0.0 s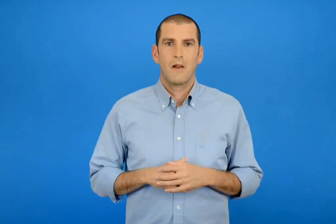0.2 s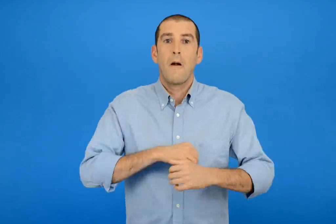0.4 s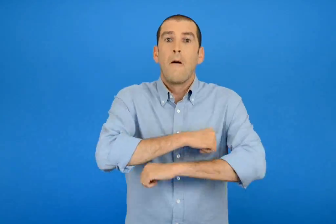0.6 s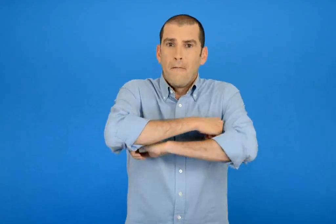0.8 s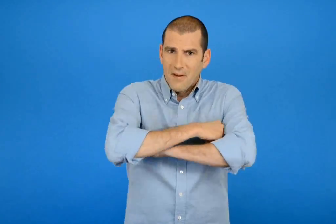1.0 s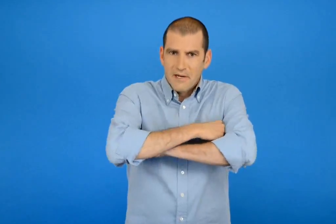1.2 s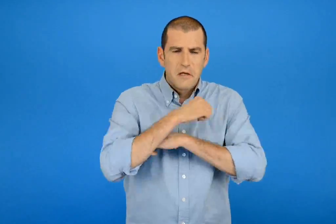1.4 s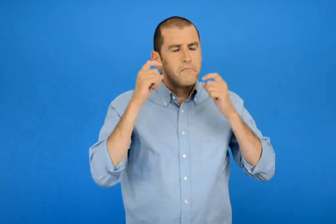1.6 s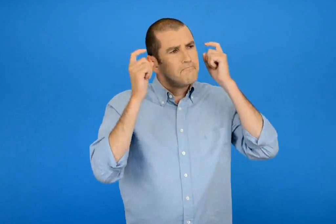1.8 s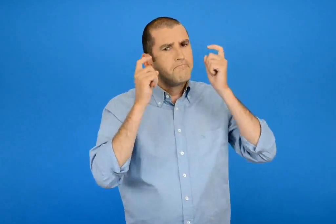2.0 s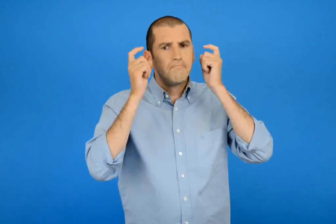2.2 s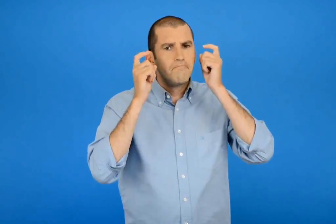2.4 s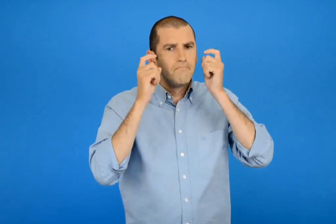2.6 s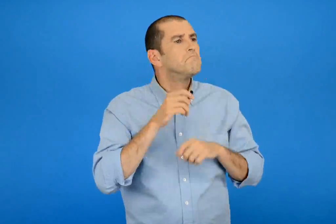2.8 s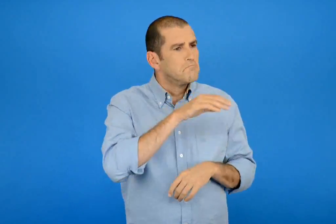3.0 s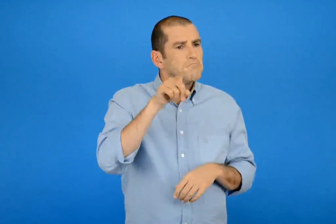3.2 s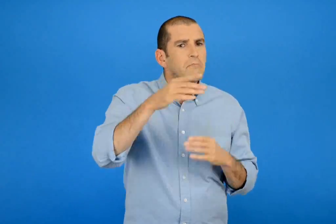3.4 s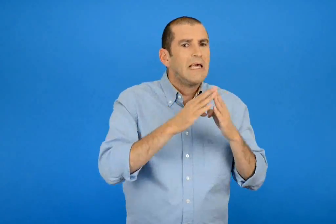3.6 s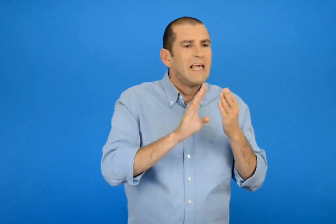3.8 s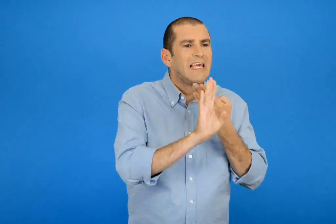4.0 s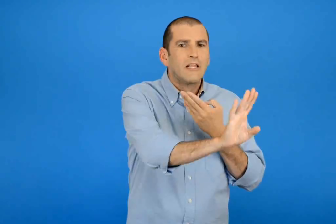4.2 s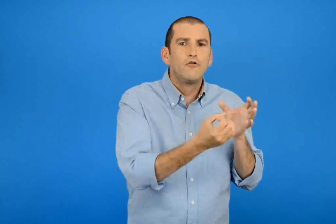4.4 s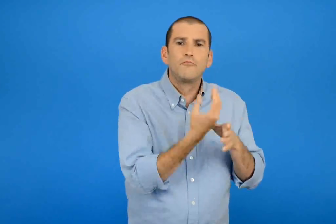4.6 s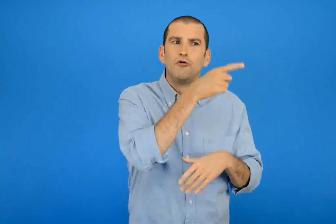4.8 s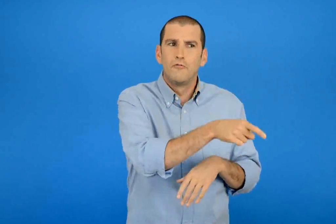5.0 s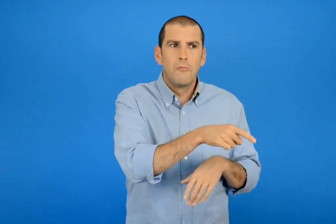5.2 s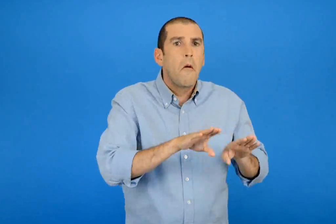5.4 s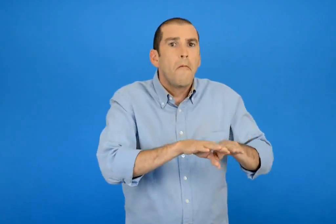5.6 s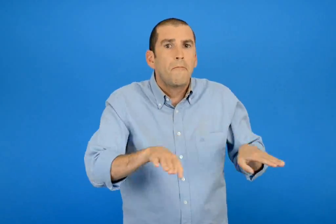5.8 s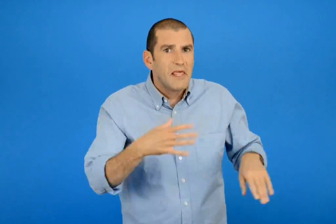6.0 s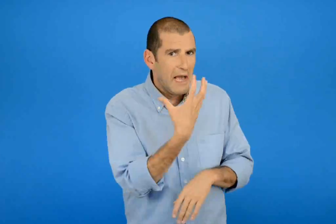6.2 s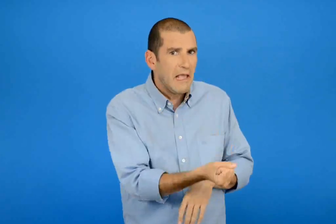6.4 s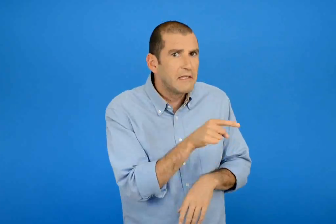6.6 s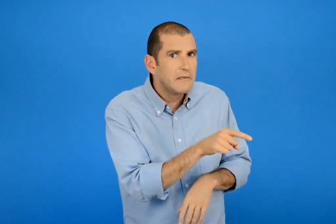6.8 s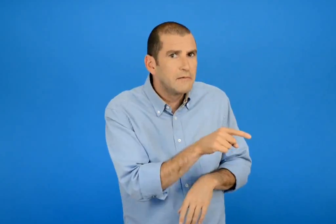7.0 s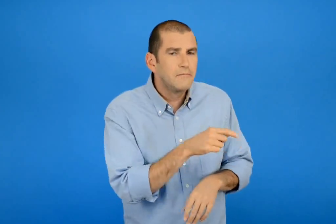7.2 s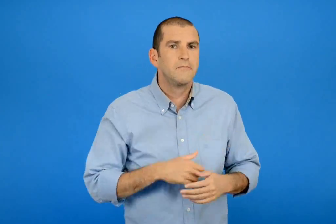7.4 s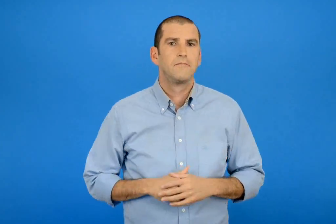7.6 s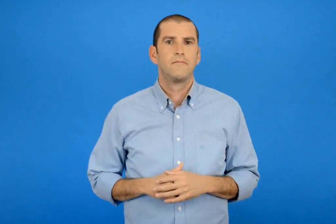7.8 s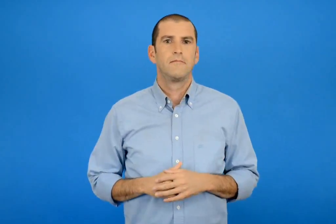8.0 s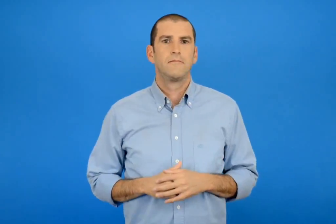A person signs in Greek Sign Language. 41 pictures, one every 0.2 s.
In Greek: να έχουν άραγε παιδιά οι καινούριοι μας γείτονες ; αναρωτήθηκε η μαρίνα
